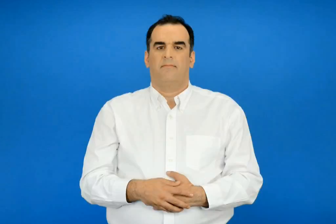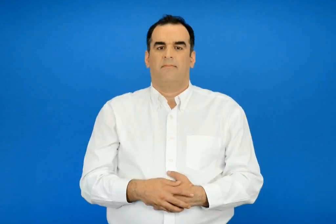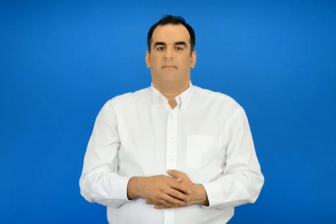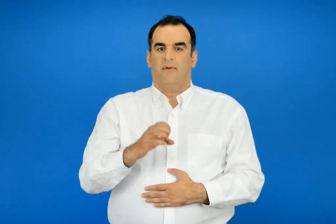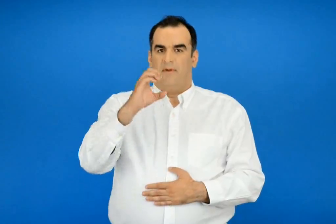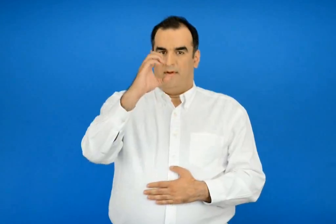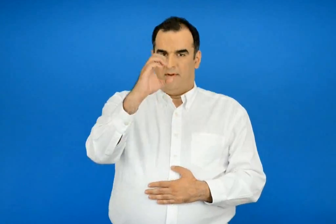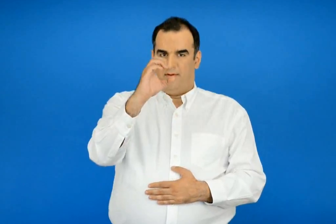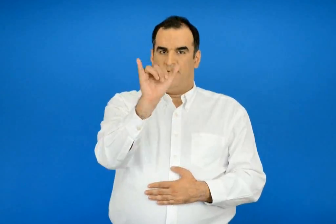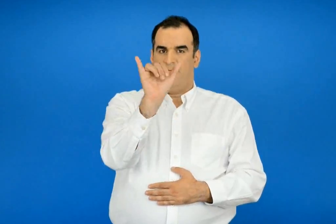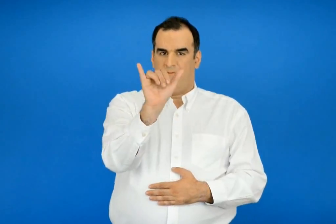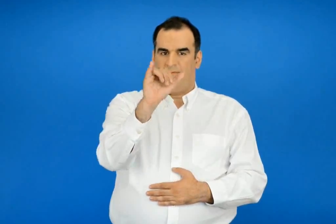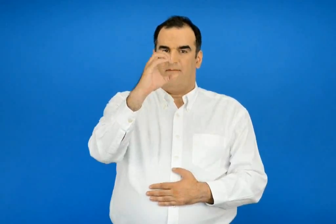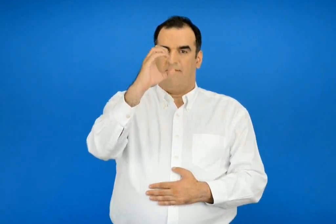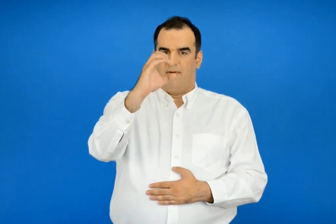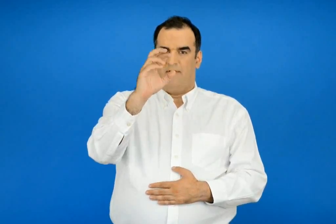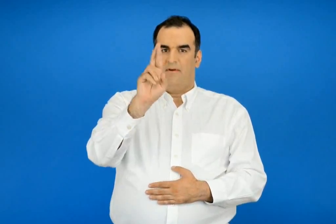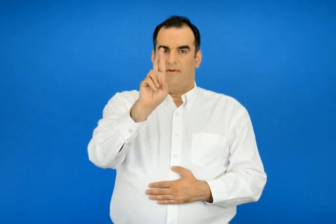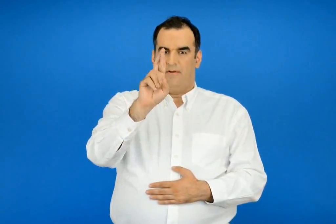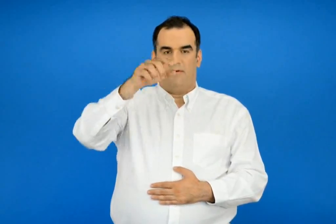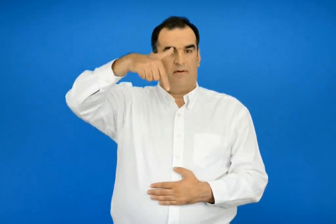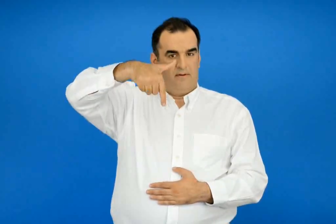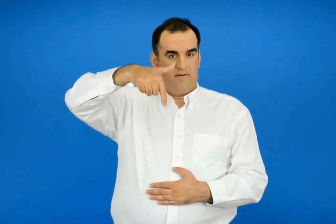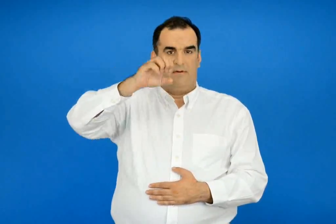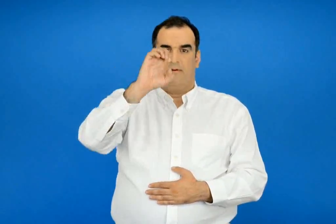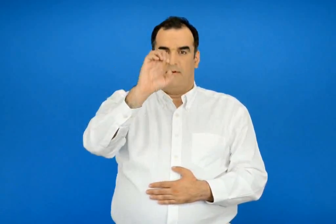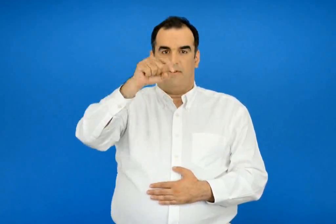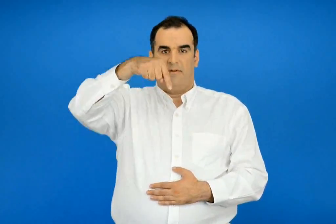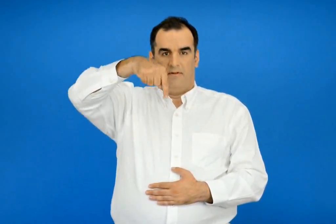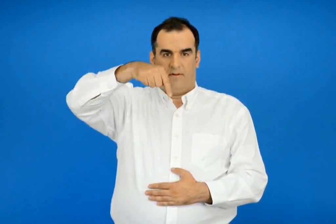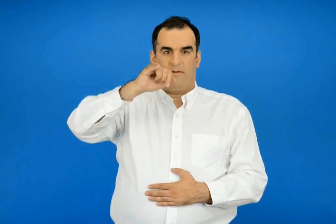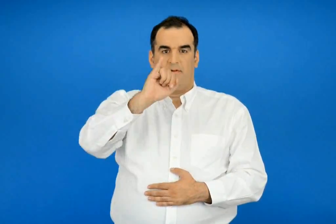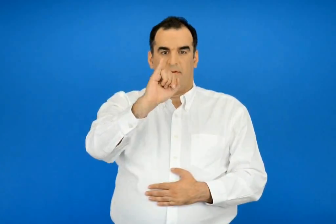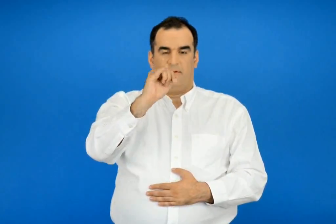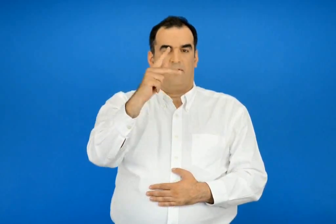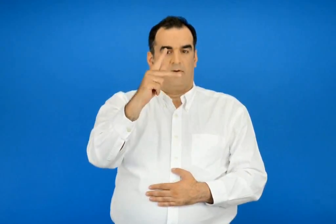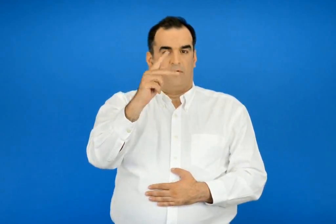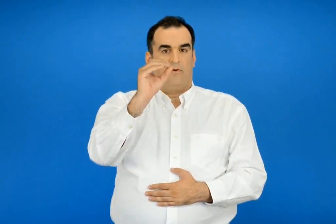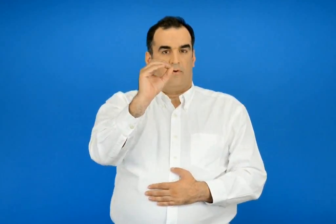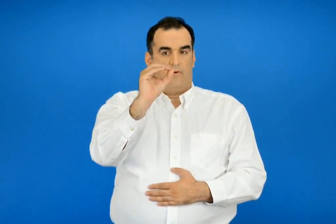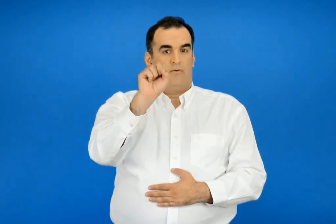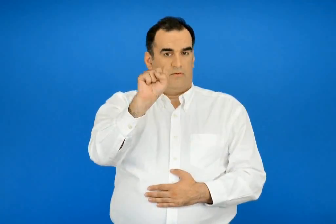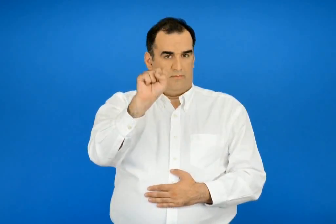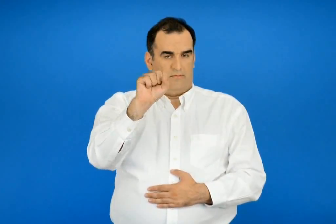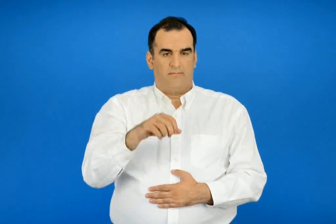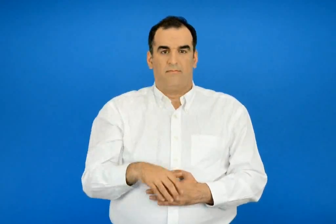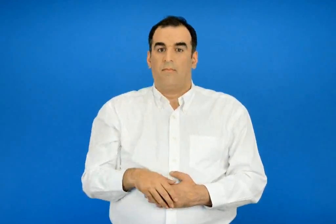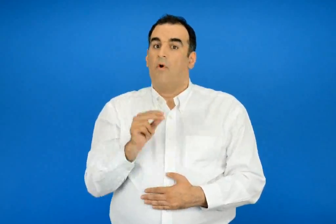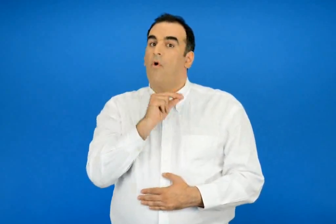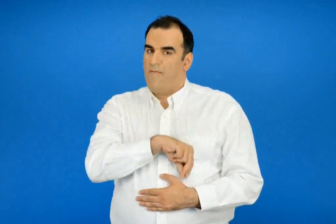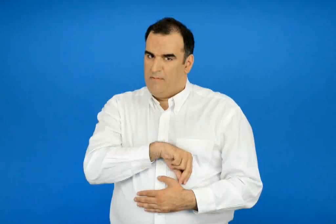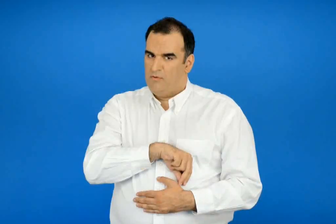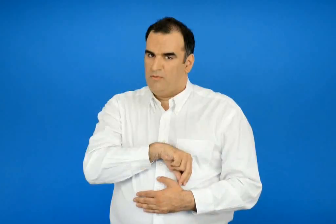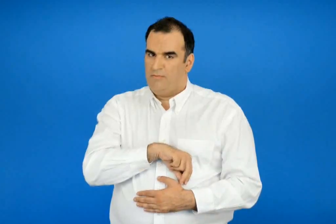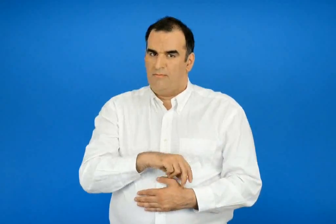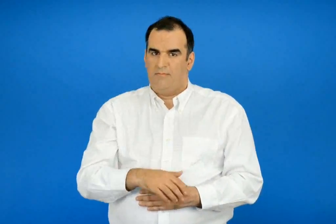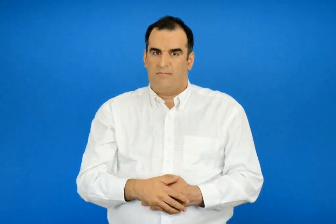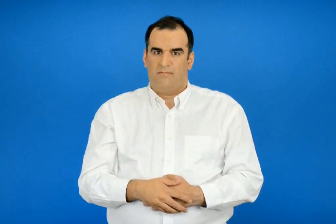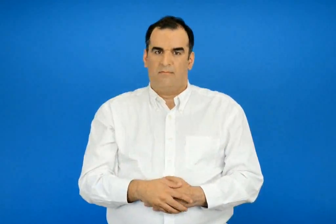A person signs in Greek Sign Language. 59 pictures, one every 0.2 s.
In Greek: ευεργετικός η ο ωφέλιμος
